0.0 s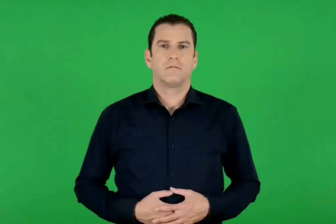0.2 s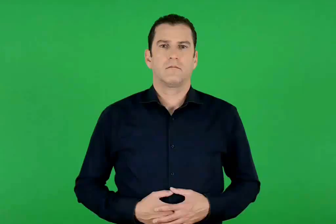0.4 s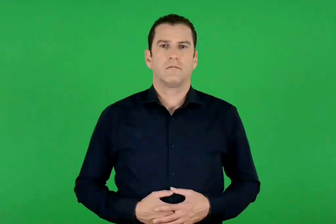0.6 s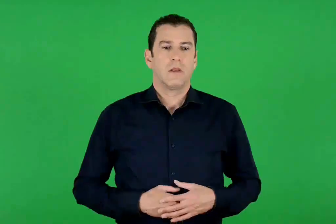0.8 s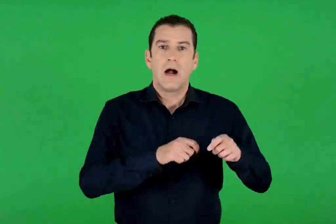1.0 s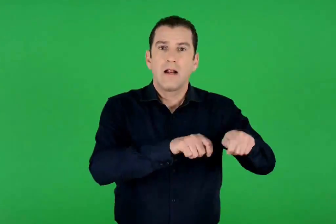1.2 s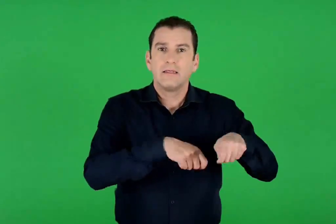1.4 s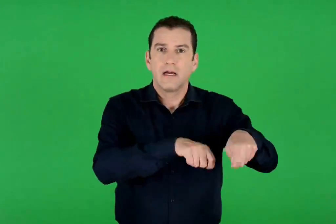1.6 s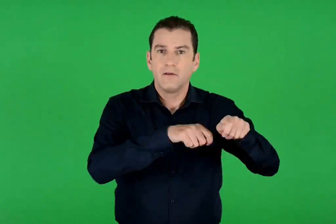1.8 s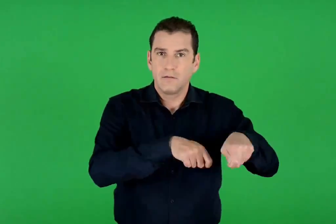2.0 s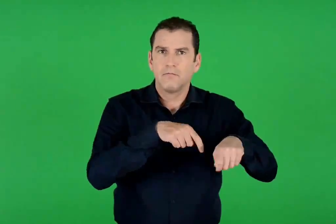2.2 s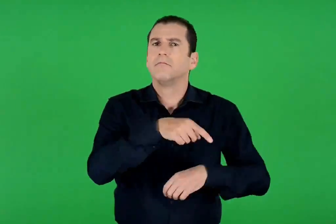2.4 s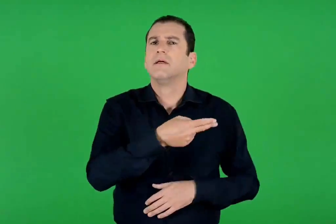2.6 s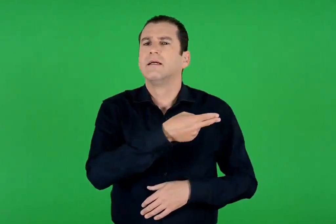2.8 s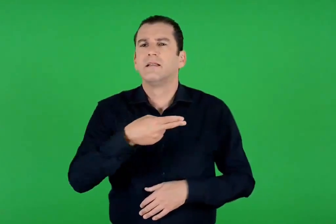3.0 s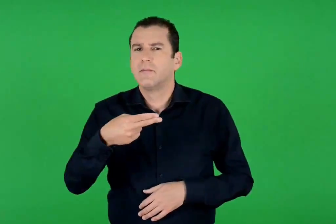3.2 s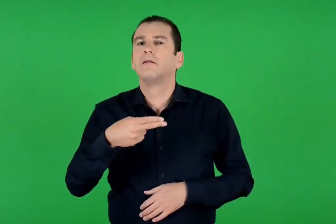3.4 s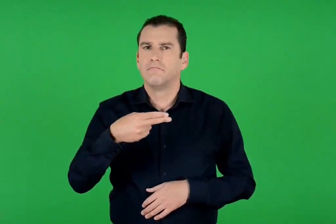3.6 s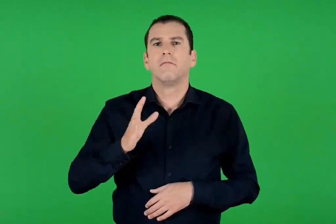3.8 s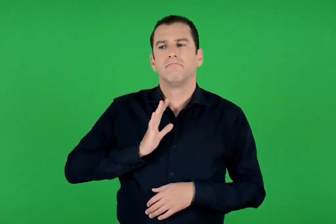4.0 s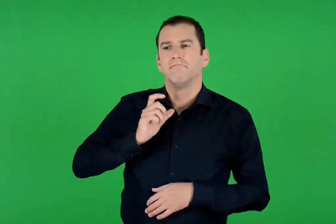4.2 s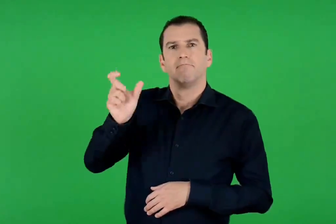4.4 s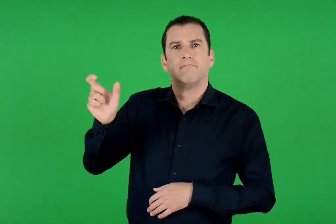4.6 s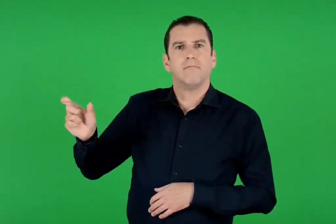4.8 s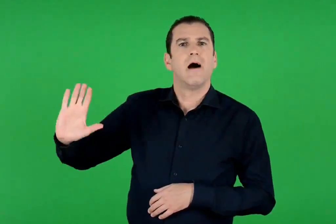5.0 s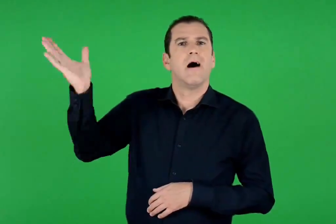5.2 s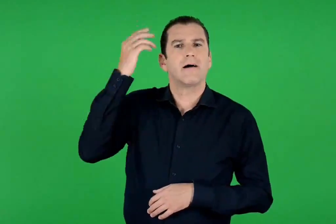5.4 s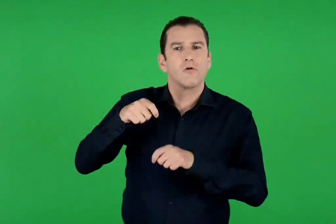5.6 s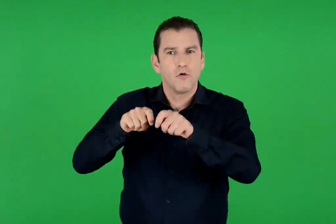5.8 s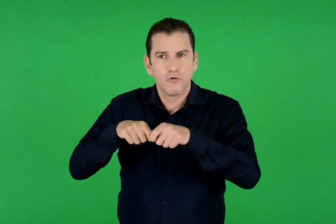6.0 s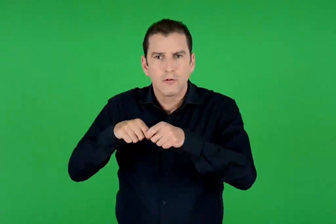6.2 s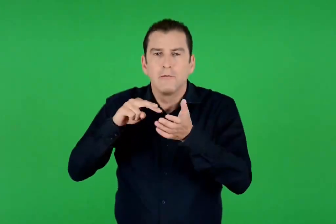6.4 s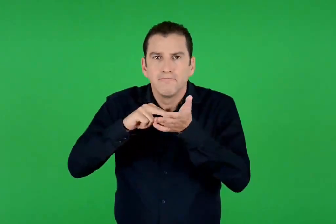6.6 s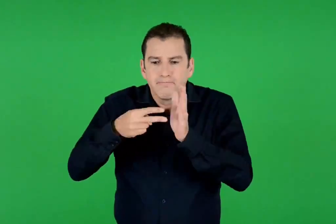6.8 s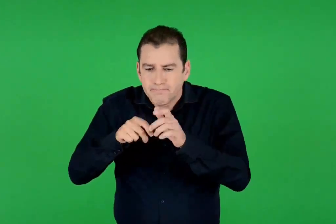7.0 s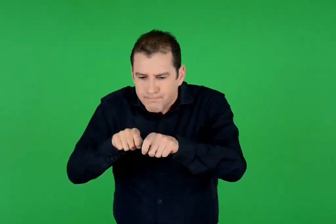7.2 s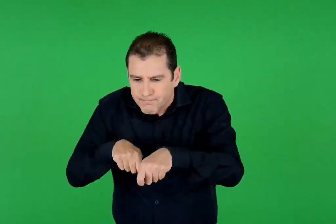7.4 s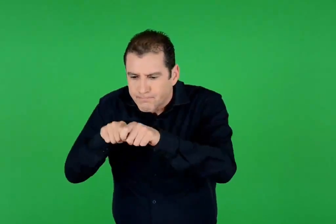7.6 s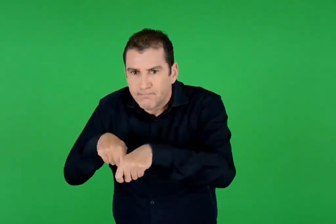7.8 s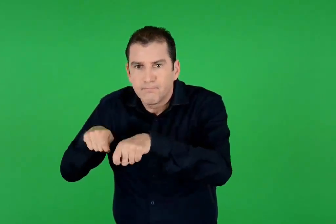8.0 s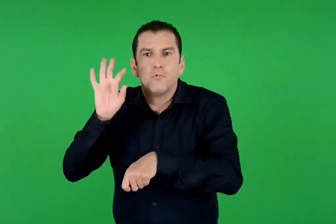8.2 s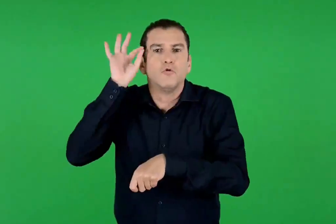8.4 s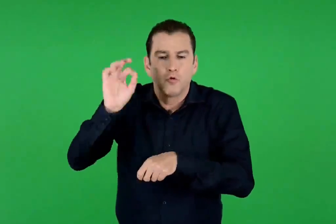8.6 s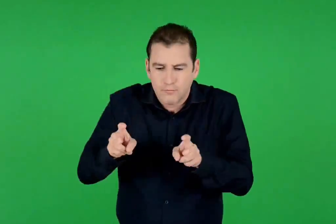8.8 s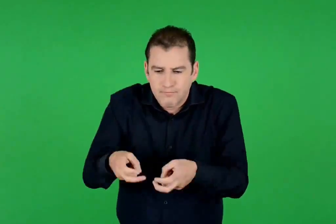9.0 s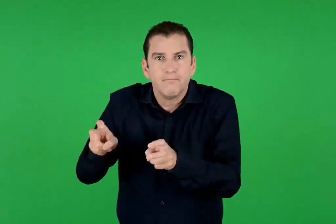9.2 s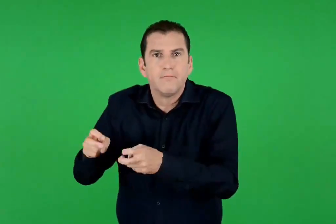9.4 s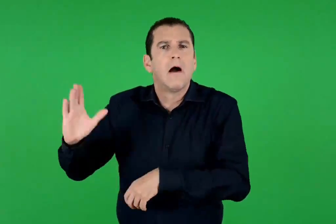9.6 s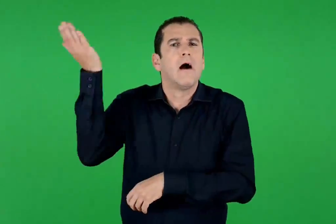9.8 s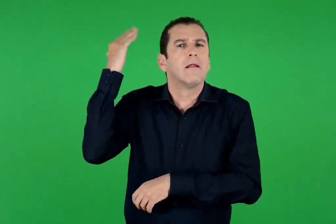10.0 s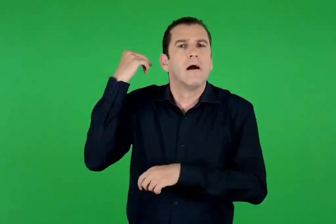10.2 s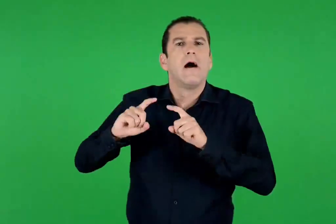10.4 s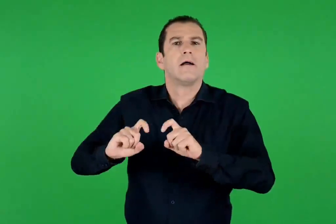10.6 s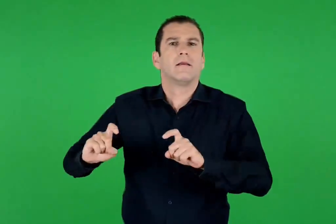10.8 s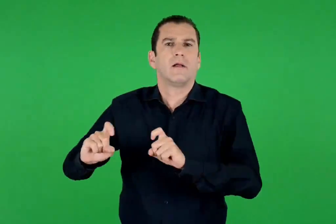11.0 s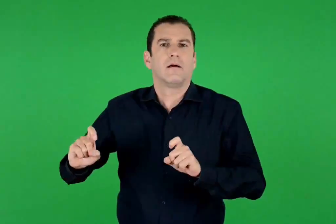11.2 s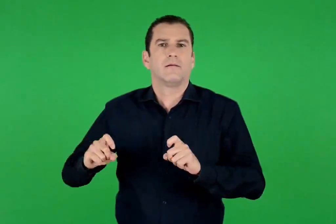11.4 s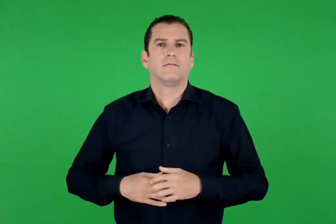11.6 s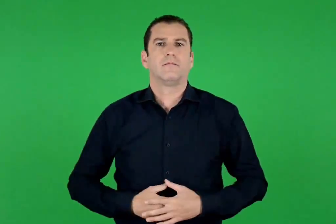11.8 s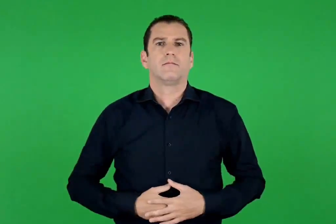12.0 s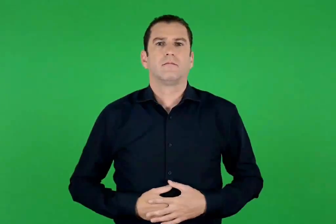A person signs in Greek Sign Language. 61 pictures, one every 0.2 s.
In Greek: ανασκαφή το προσεκτικό σκάψιμο από τους αρχαιολόγους , για να βρουν αρχαία αντικείμενα
